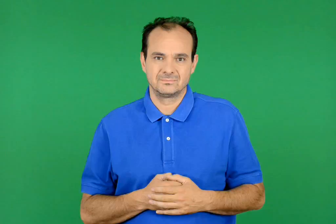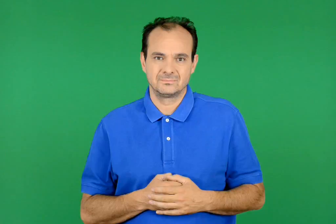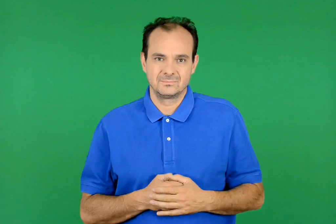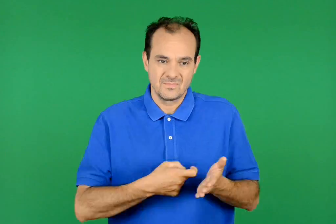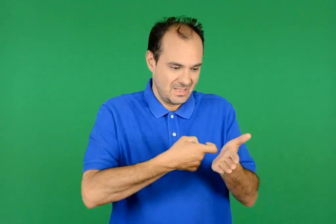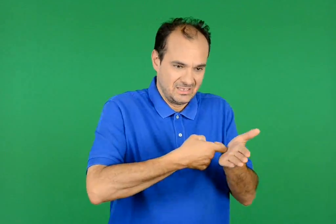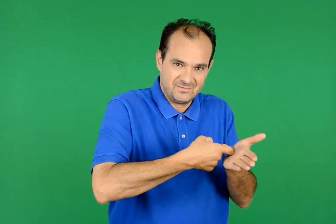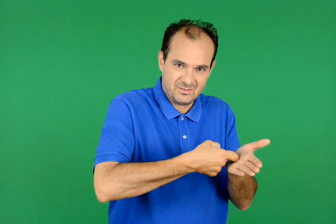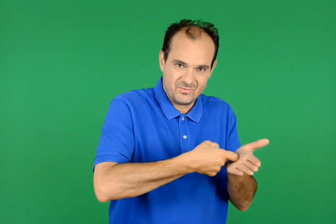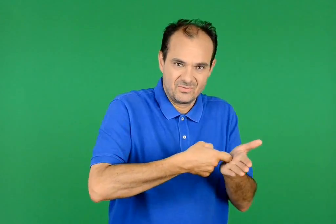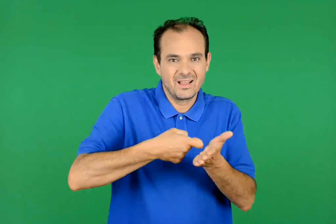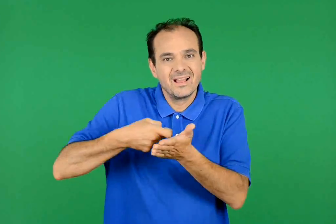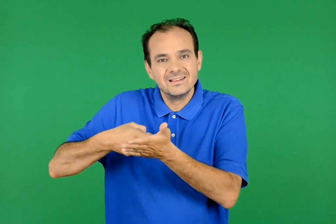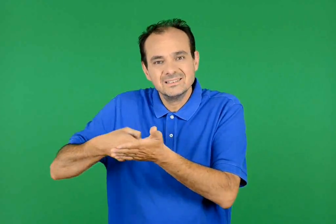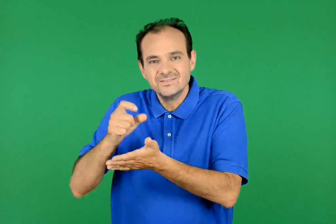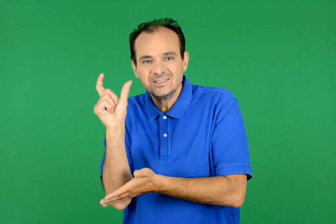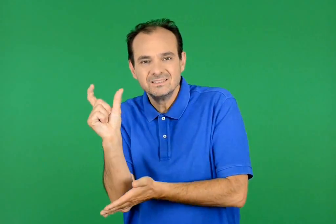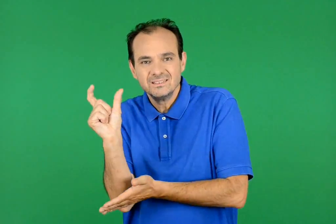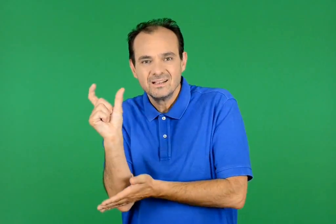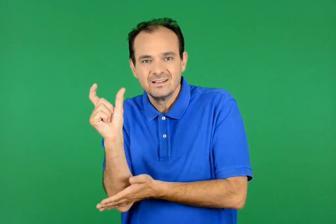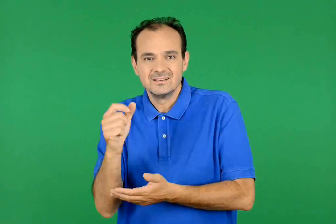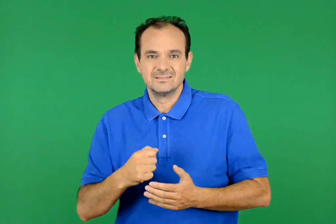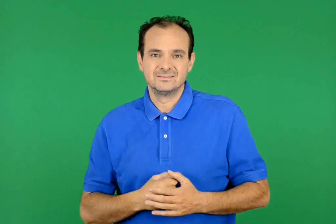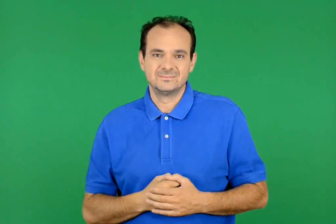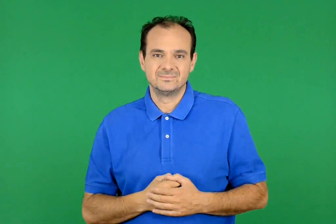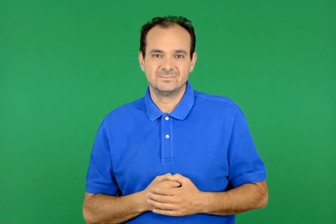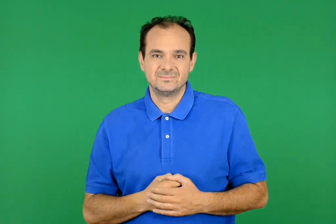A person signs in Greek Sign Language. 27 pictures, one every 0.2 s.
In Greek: σβήνω σβήστρα
